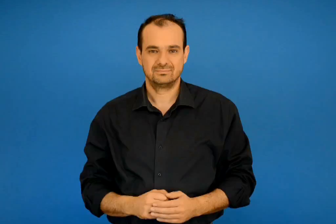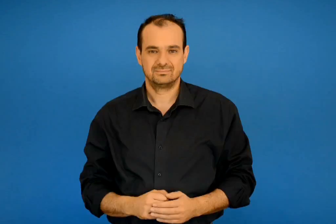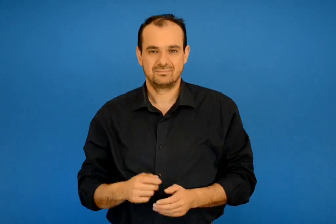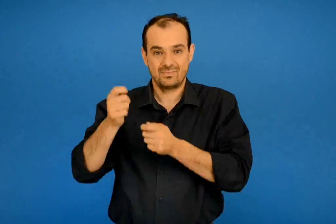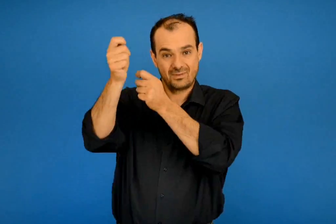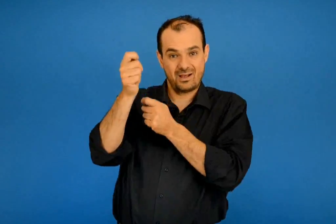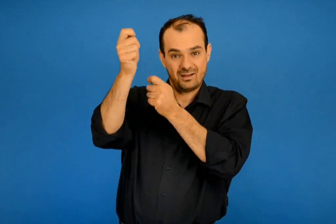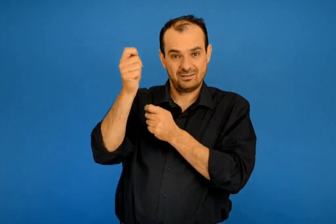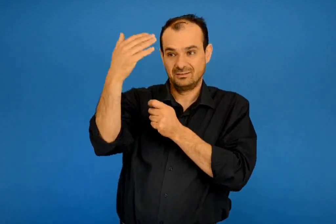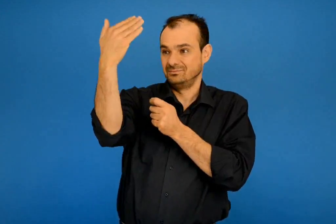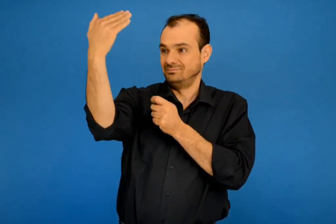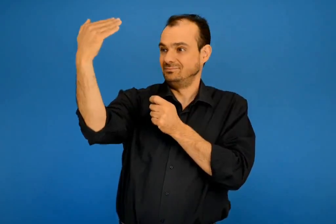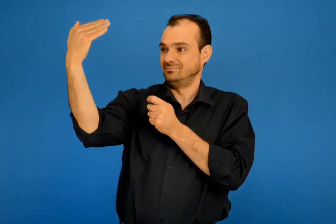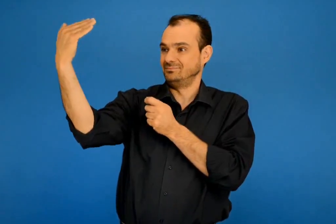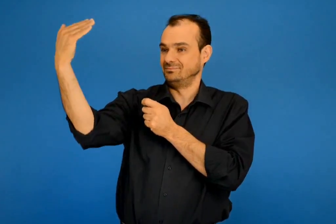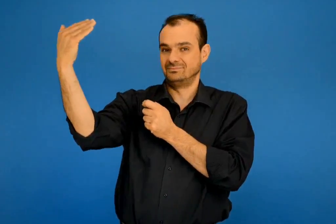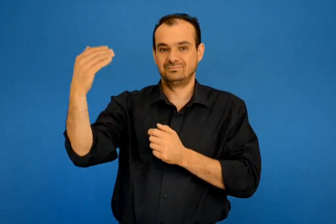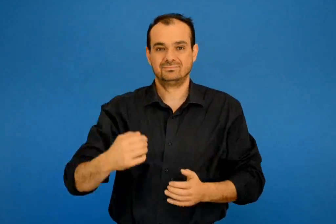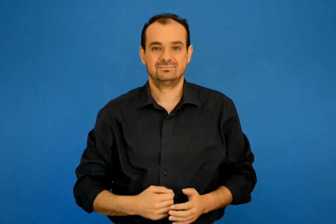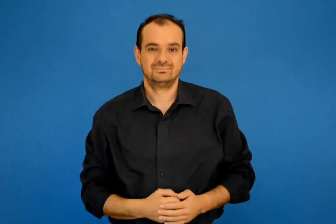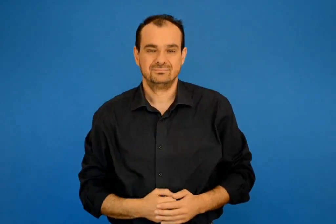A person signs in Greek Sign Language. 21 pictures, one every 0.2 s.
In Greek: χαρταετοί
